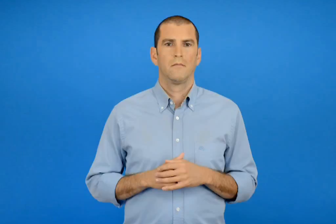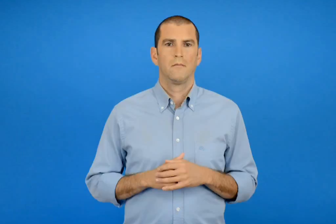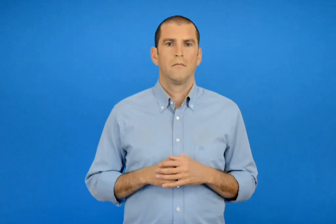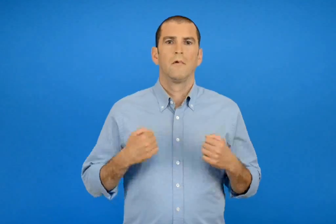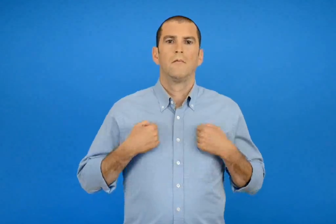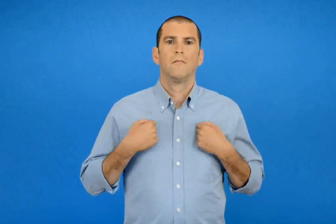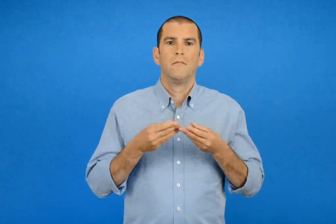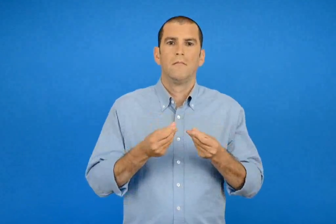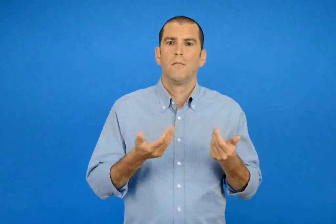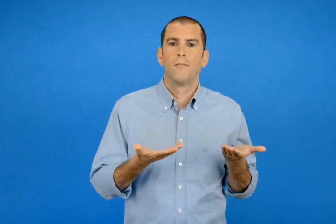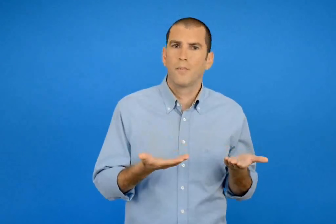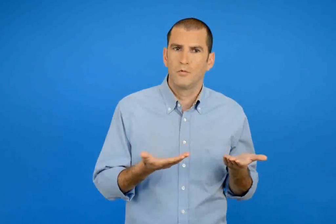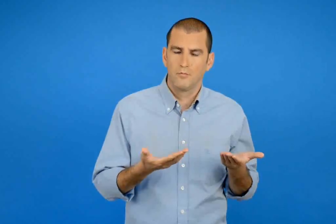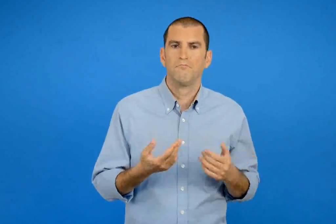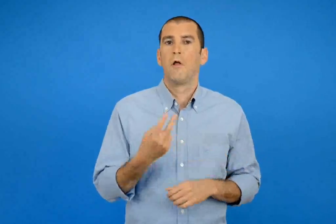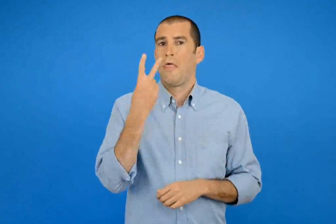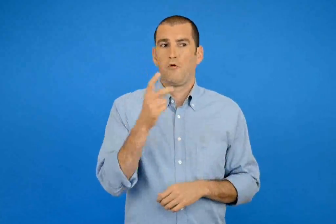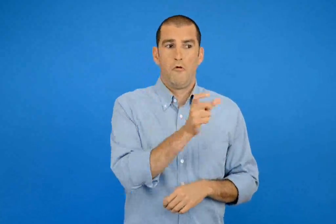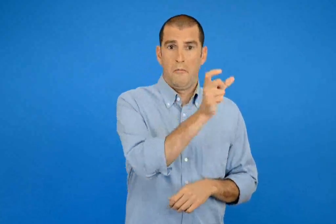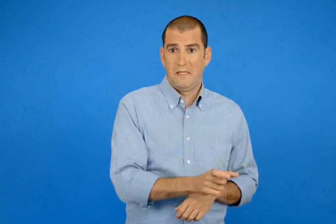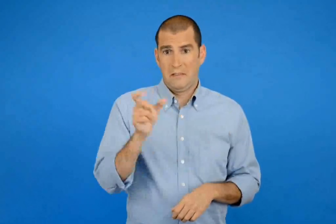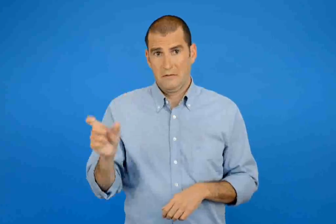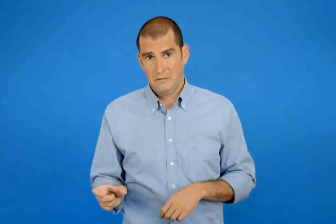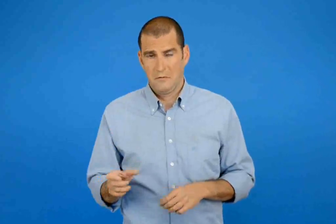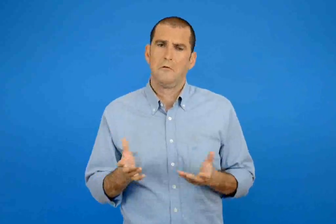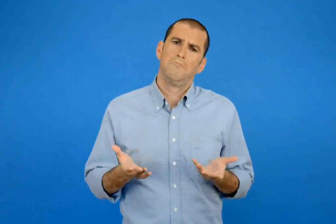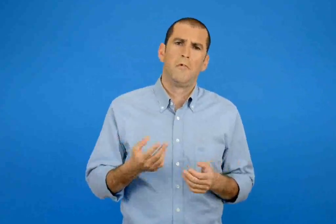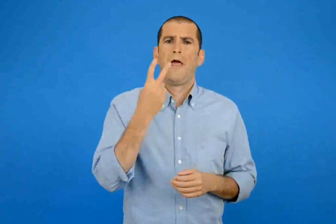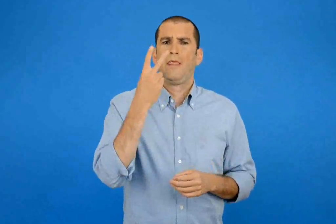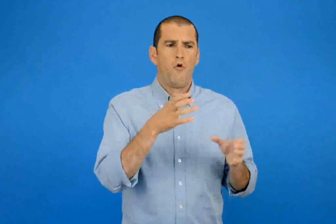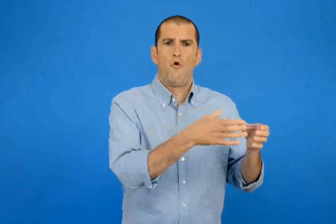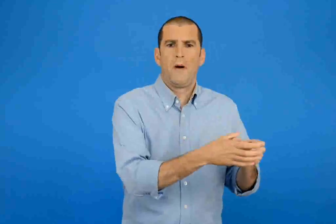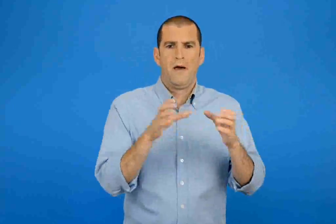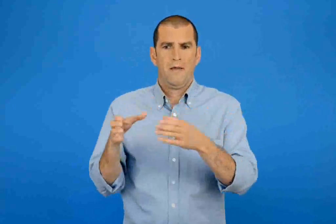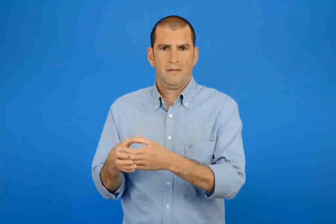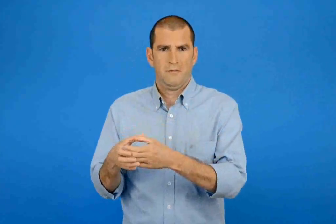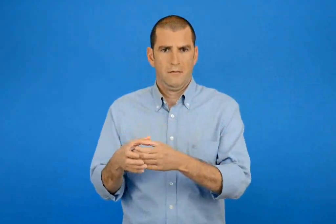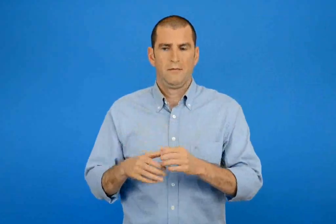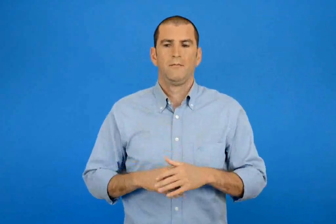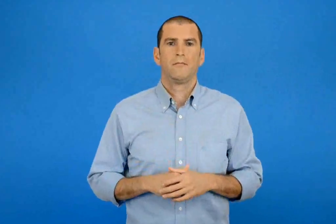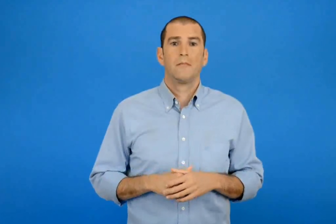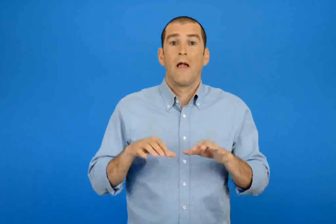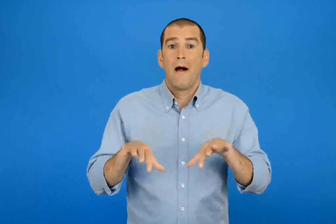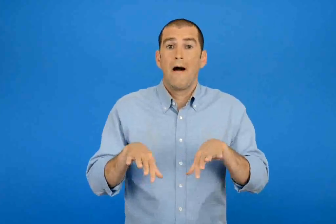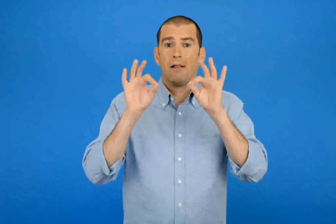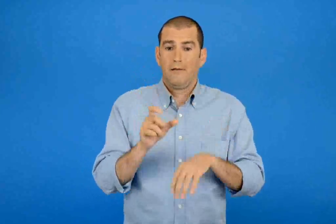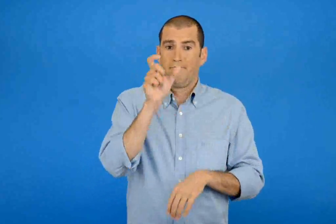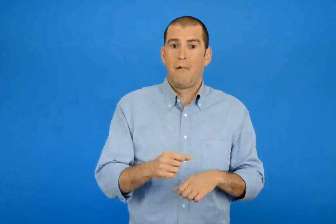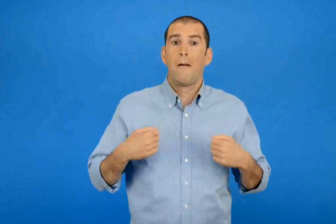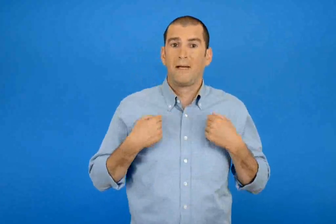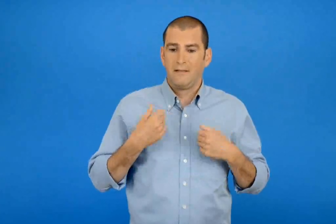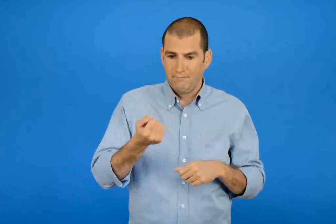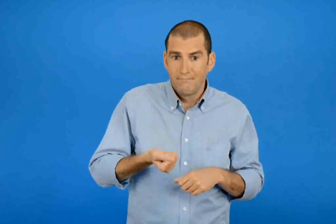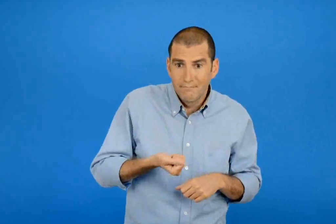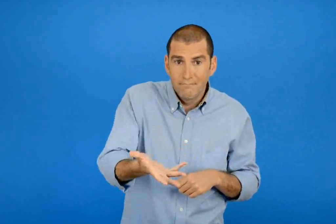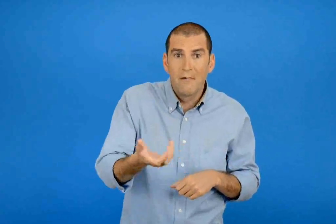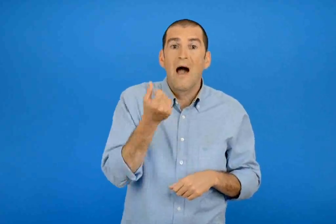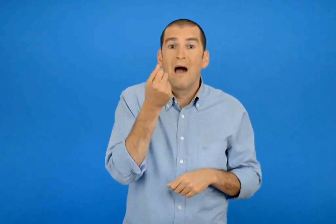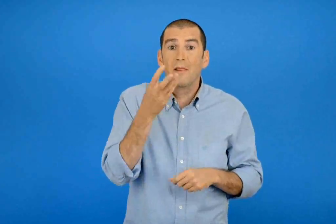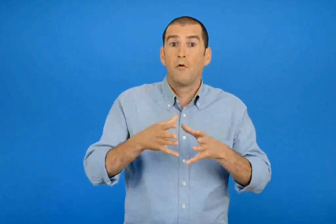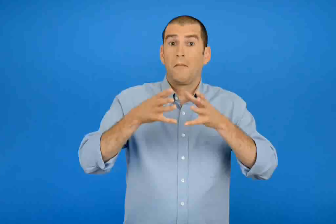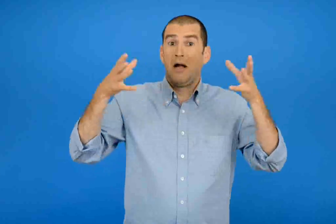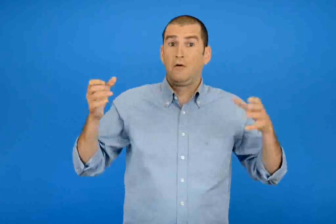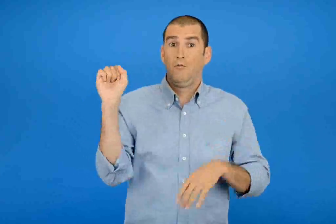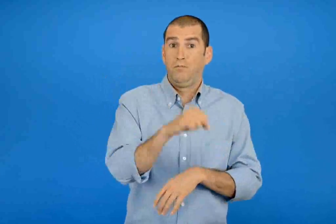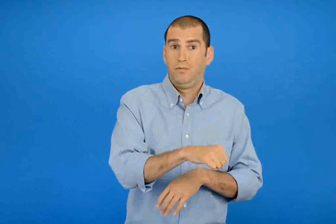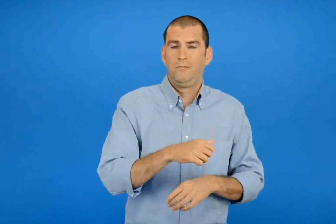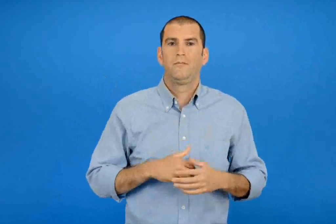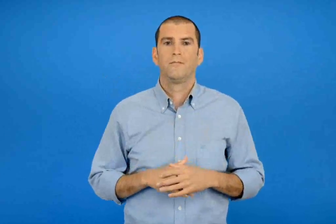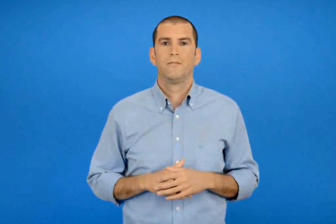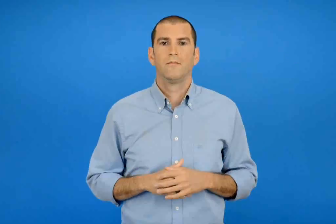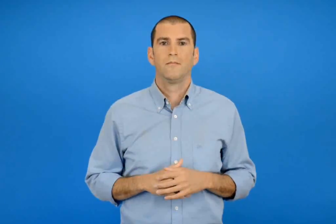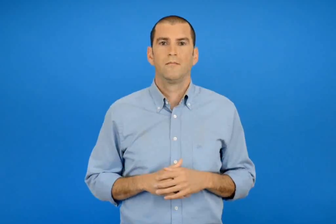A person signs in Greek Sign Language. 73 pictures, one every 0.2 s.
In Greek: πως παίζεται 2 παίχτες η 2 ομάδες παιδιών ξεκινάει ο παίχτης που θα φέρει τον μεγαλύτερο αριθμό
